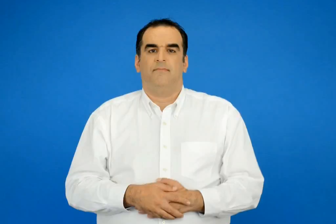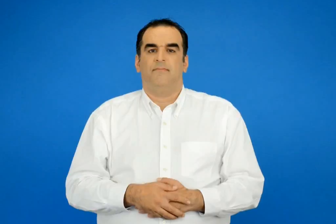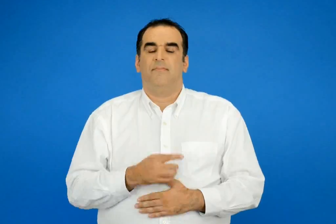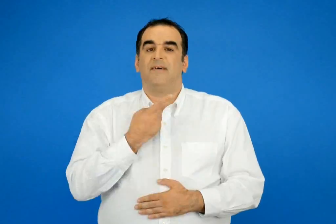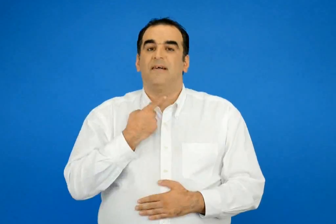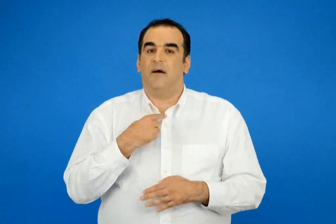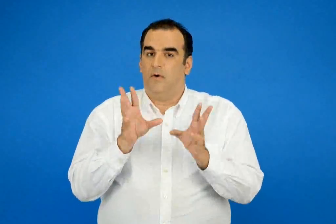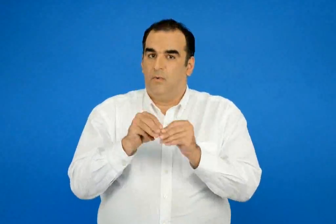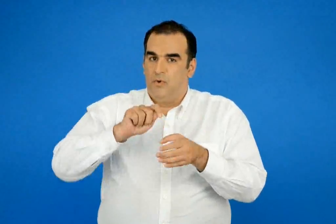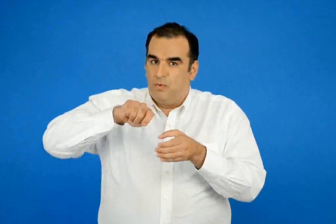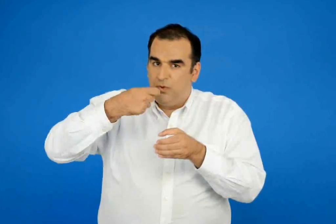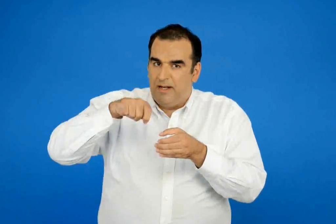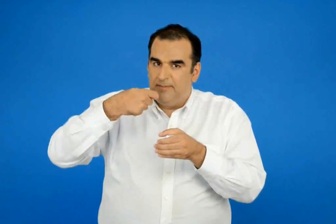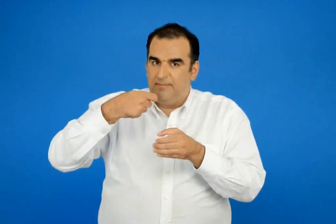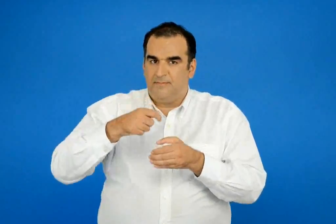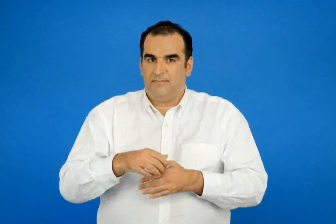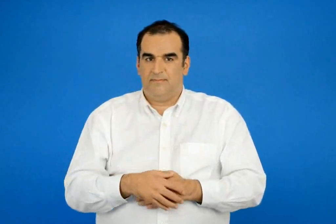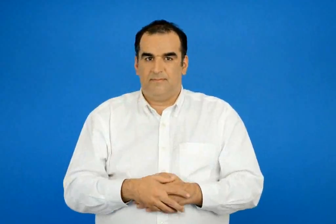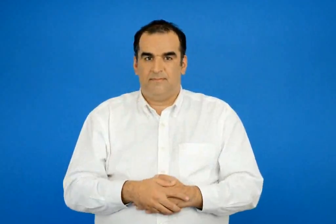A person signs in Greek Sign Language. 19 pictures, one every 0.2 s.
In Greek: γλυκά του κουταλιού
